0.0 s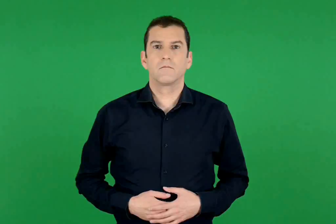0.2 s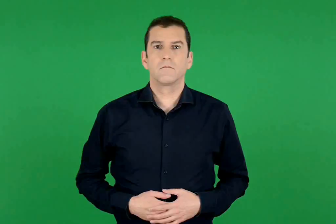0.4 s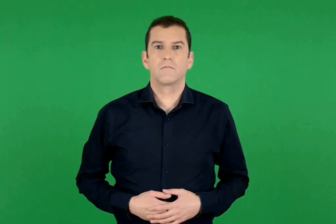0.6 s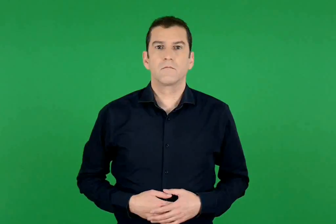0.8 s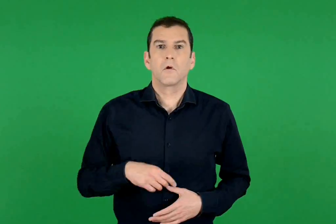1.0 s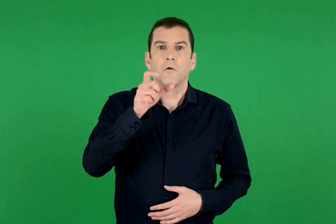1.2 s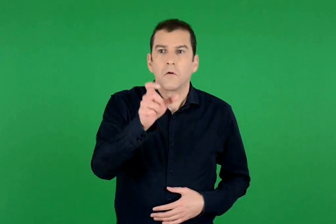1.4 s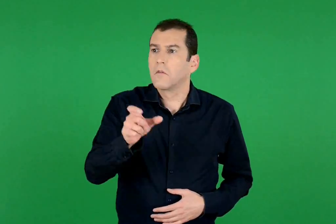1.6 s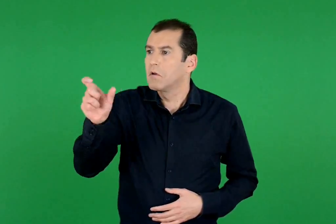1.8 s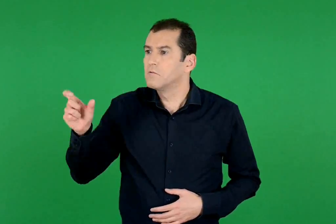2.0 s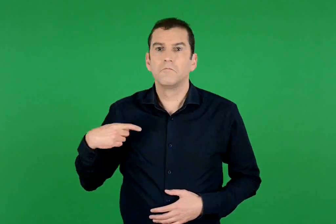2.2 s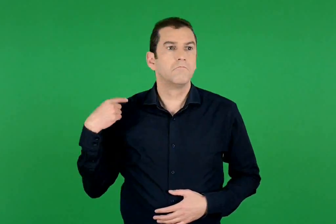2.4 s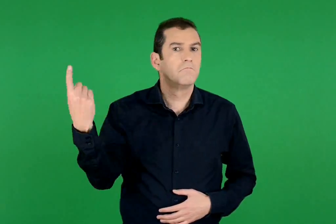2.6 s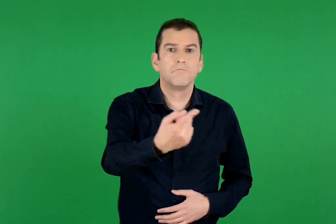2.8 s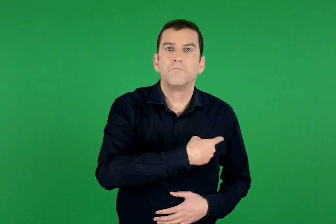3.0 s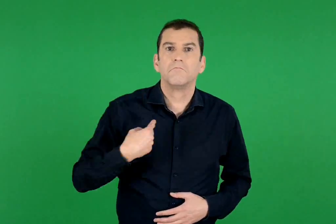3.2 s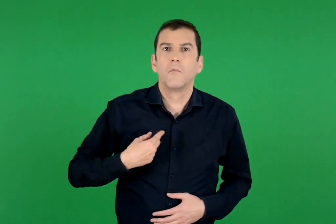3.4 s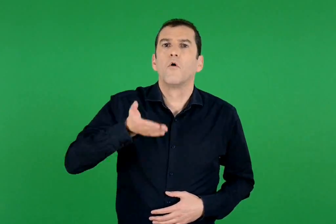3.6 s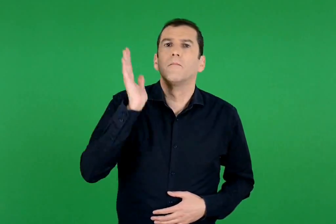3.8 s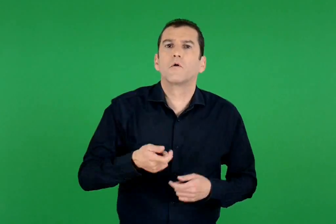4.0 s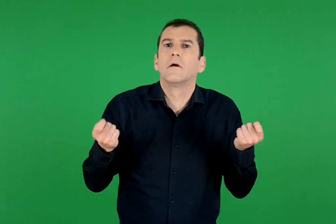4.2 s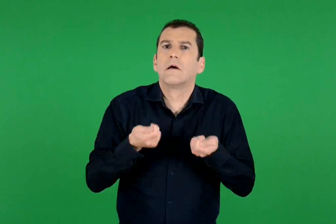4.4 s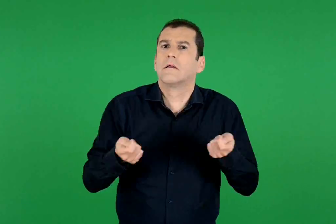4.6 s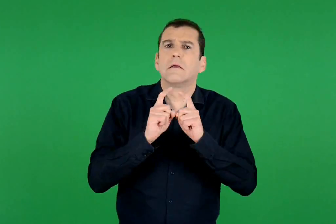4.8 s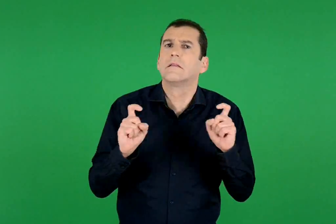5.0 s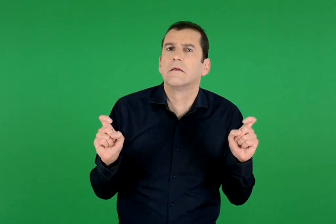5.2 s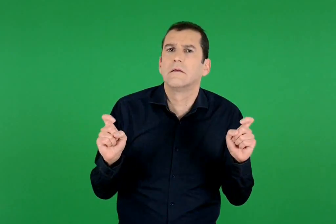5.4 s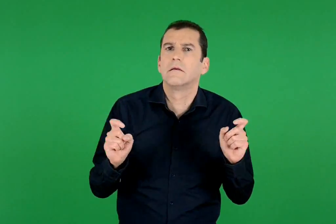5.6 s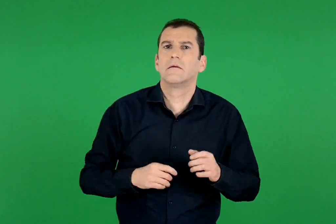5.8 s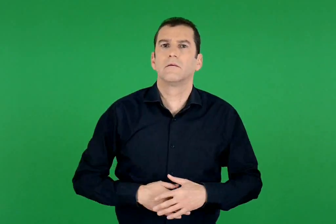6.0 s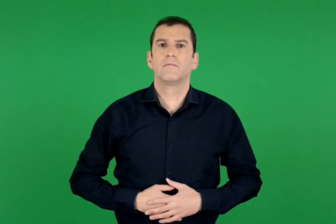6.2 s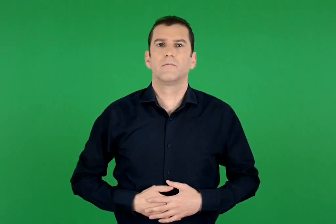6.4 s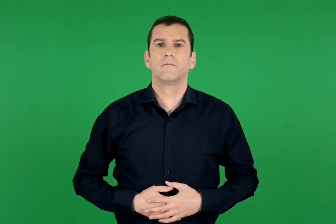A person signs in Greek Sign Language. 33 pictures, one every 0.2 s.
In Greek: τι μπορεί να κάνει ο καθένας μας ;
